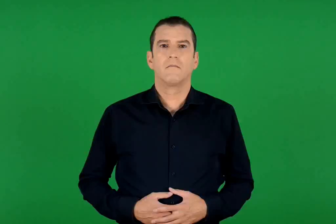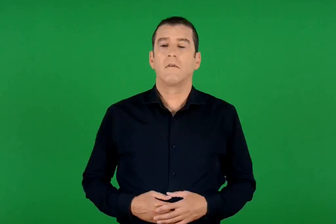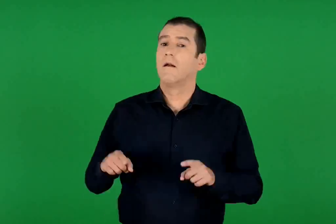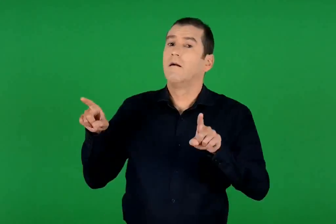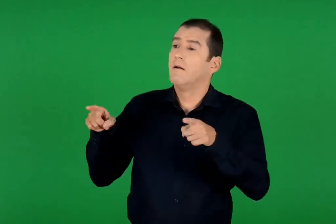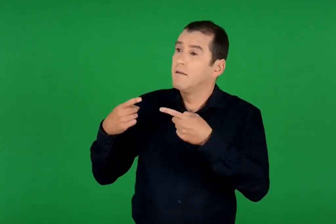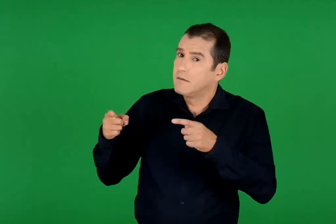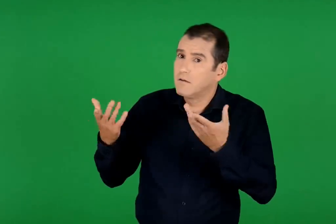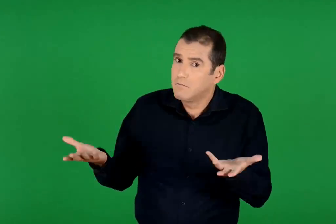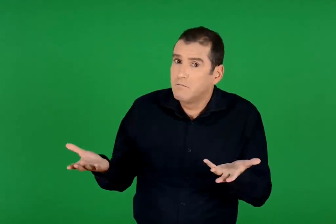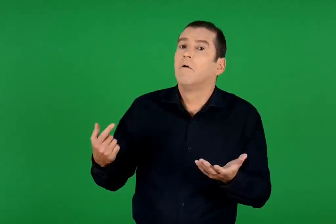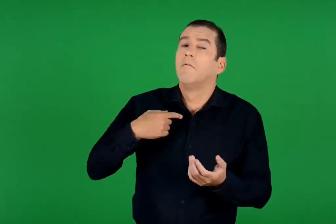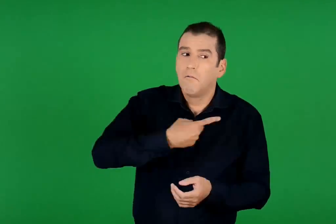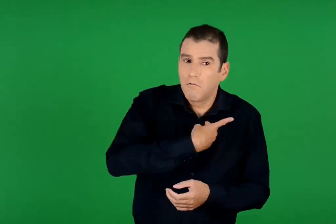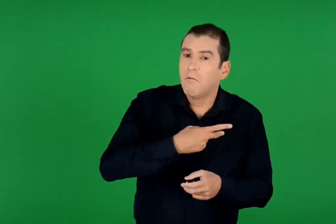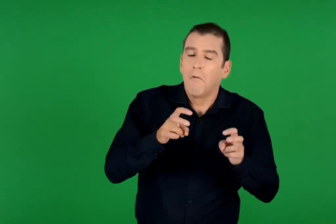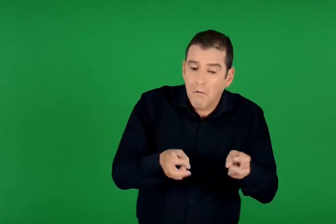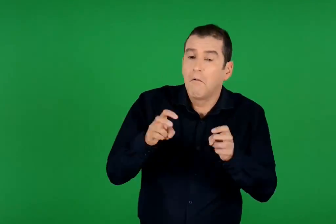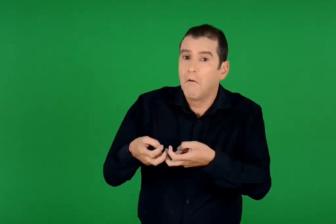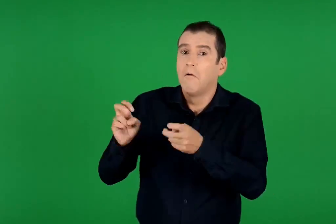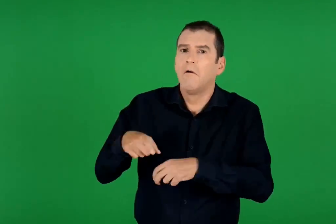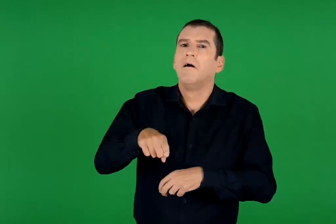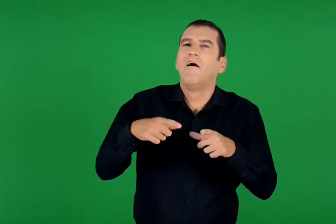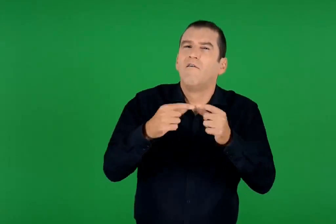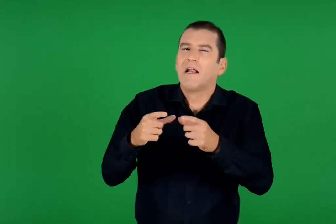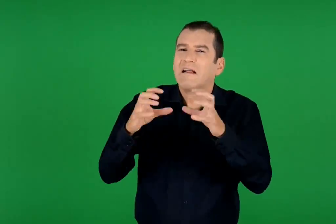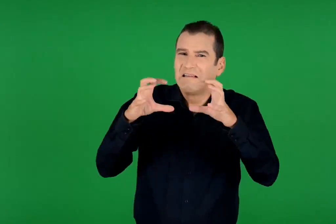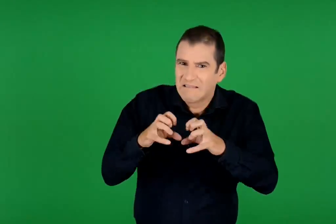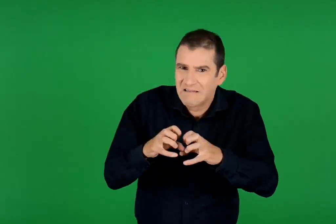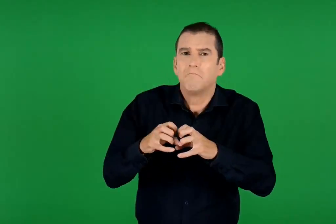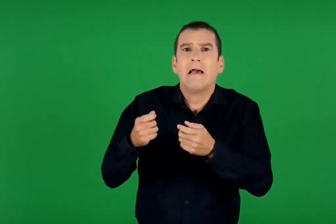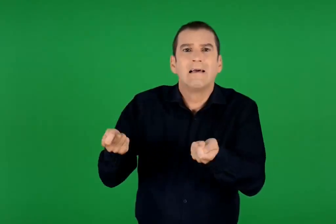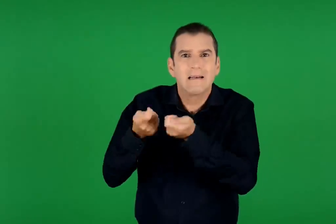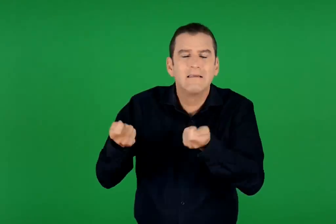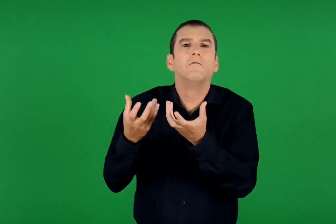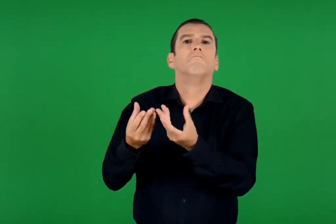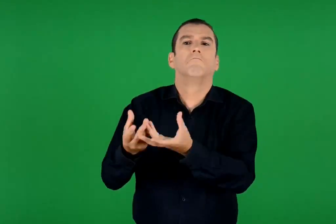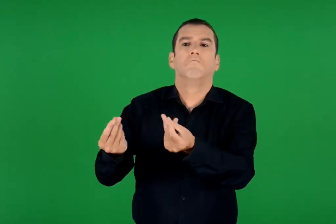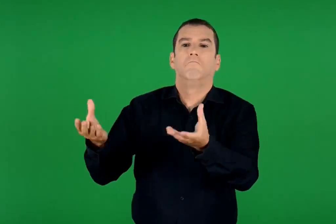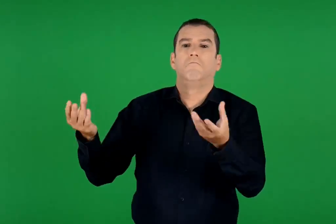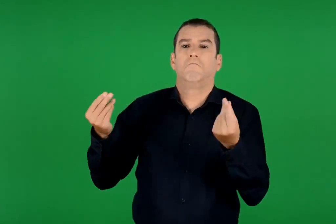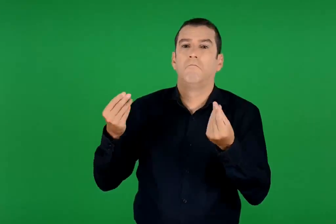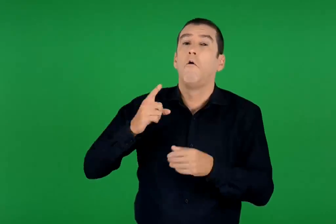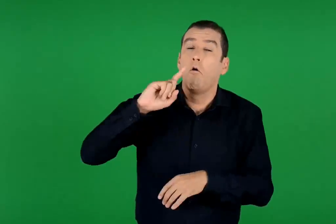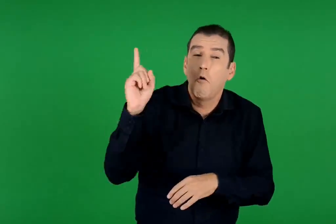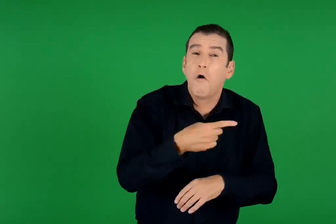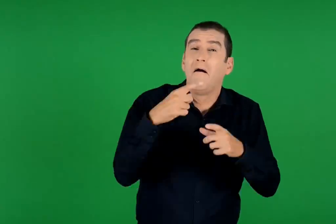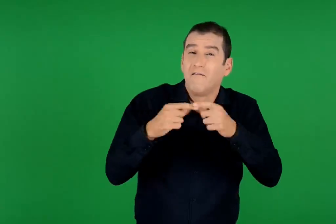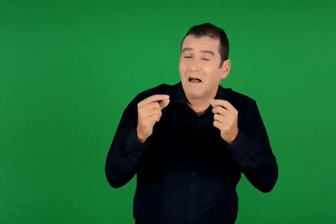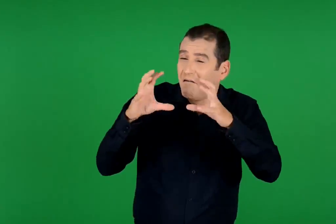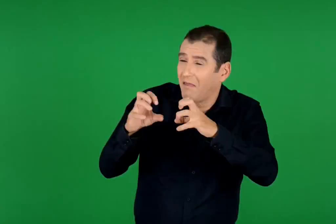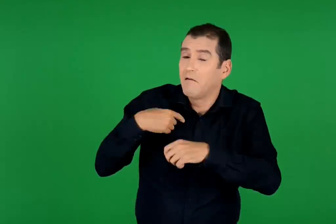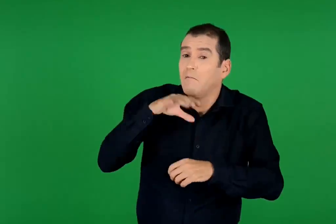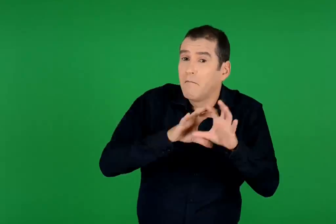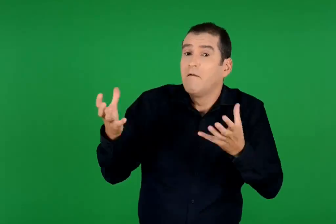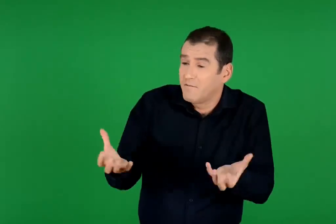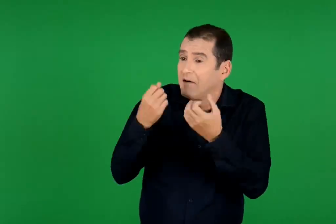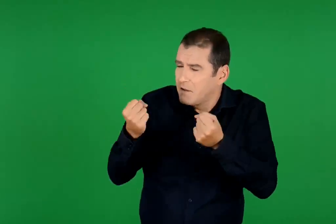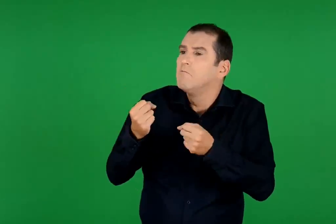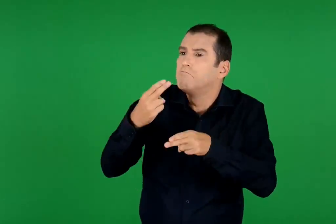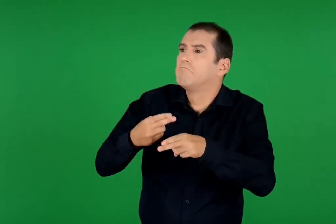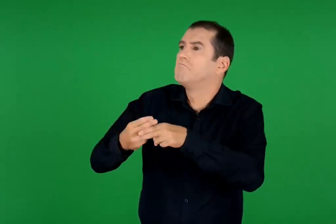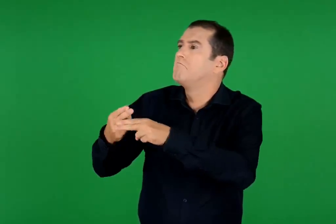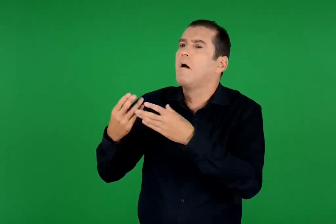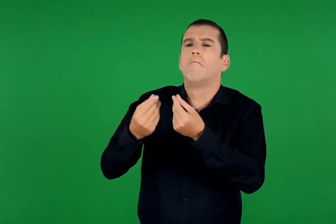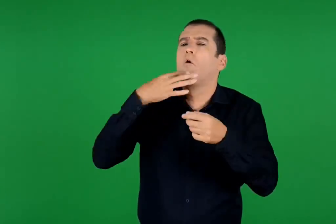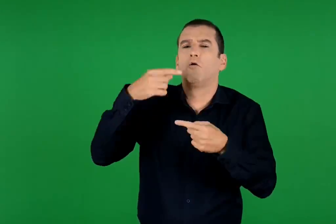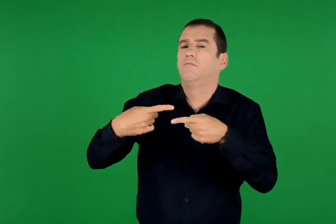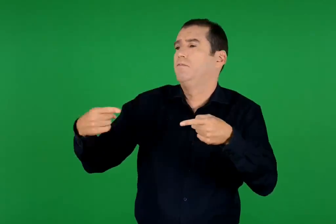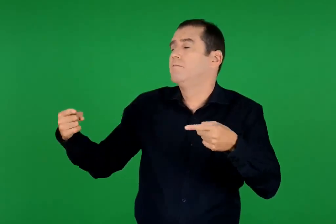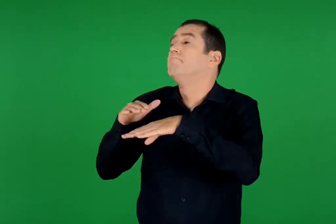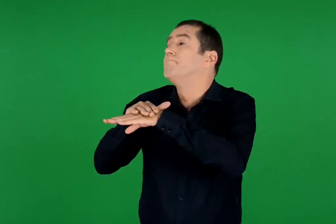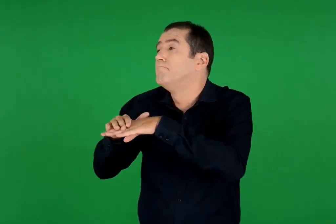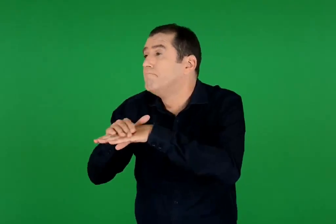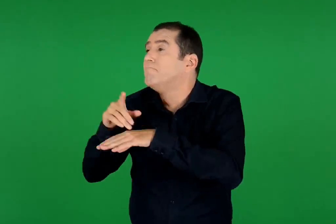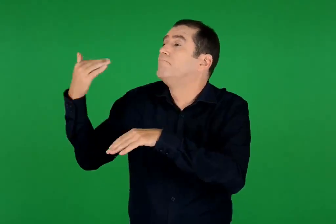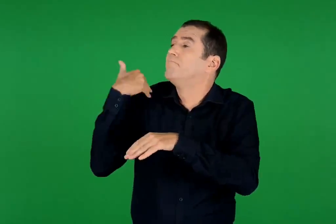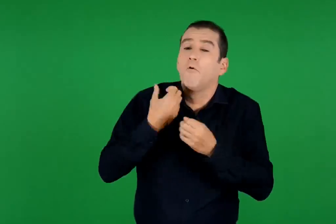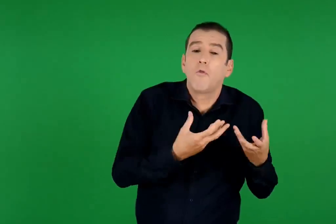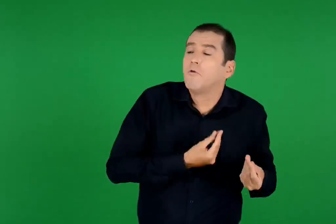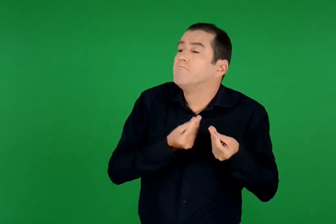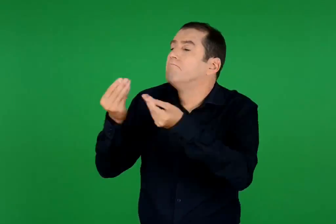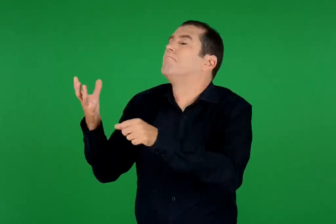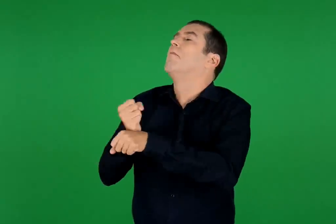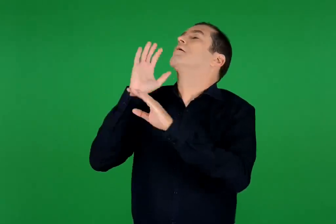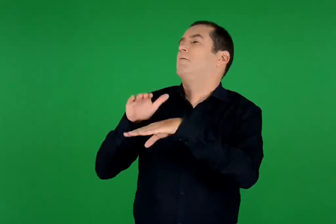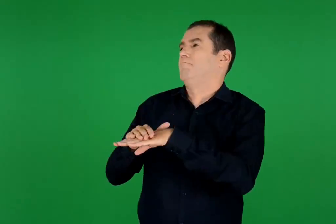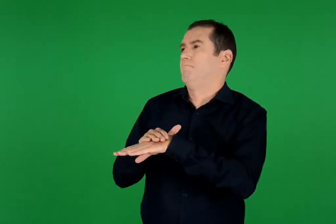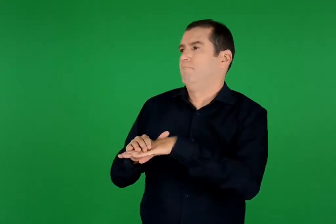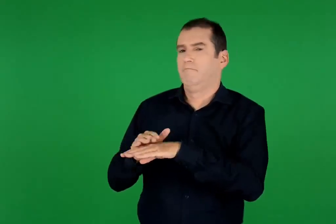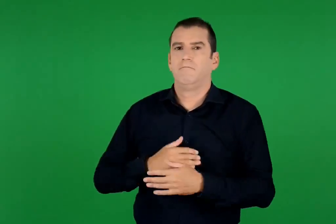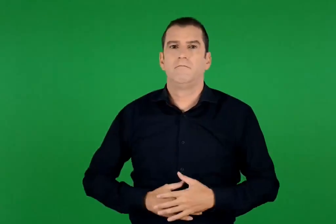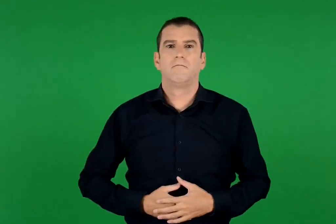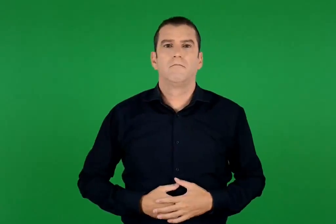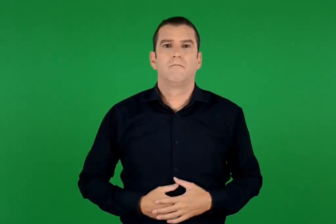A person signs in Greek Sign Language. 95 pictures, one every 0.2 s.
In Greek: δάσκαλε , ανακαλύψαμε ότι ακόμα και τα ξερά φύλλα έχουν πάρα πολλές χρήσεις. όλα τα ξερά φύλλα που βρήκαμε ήταν χρήσιμα για διάφορους λόγους. συγχώρεσε μας που δεν φέραμε το δώρο που μας ζήτησες
